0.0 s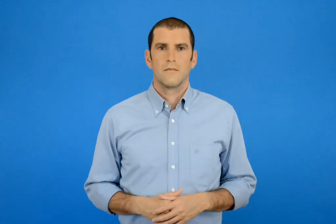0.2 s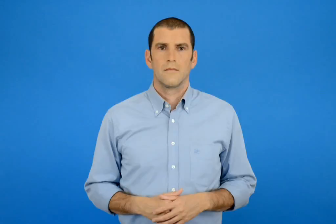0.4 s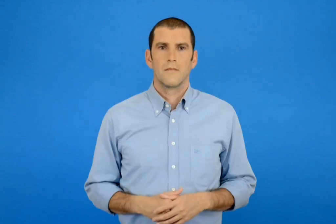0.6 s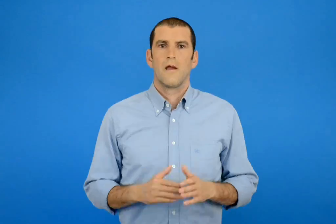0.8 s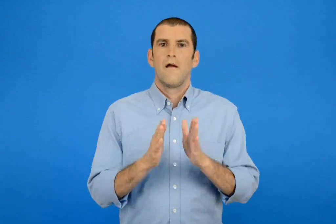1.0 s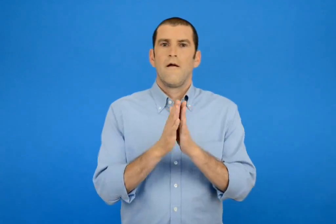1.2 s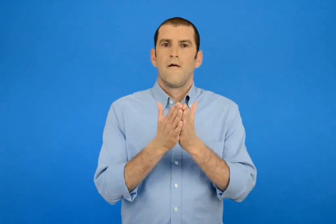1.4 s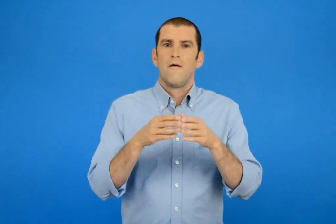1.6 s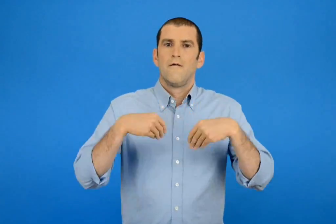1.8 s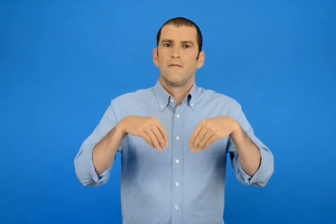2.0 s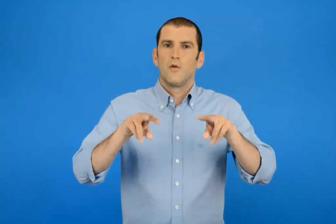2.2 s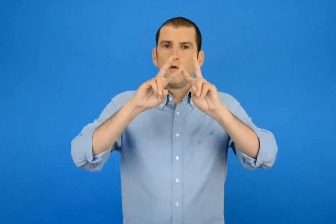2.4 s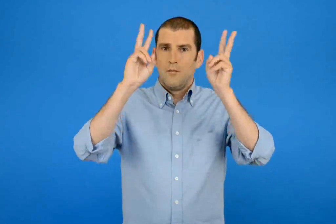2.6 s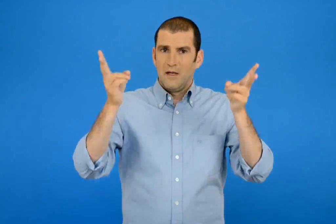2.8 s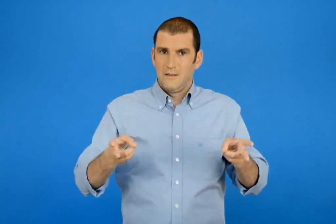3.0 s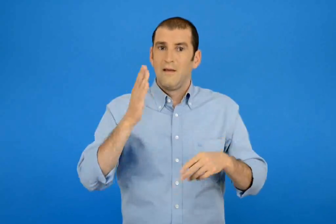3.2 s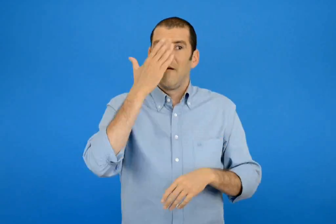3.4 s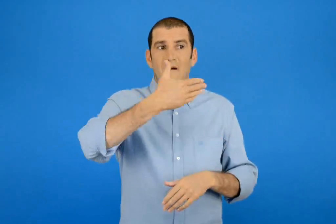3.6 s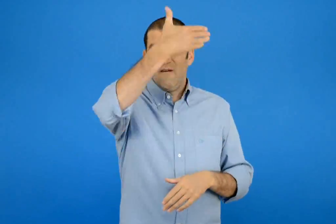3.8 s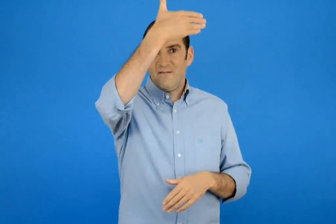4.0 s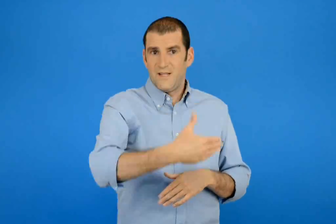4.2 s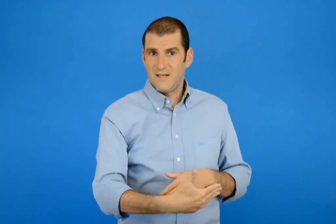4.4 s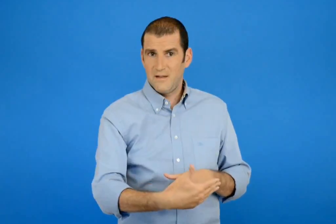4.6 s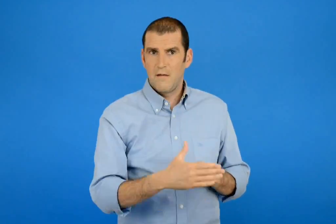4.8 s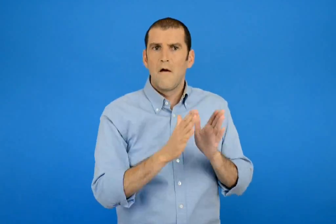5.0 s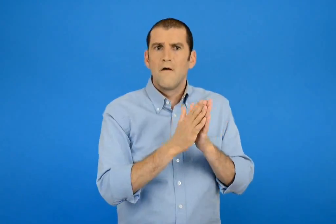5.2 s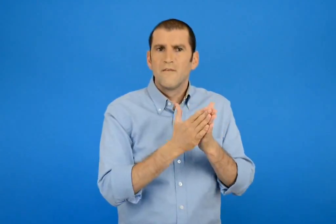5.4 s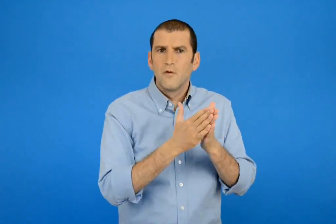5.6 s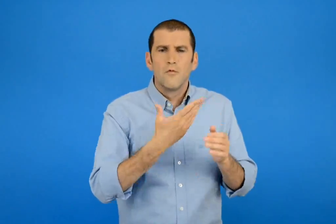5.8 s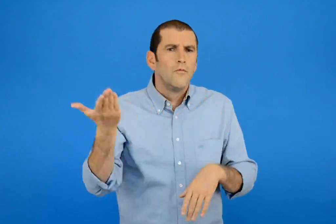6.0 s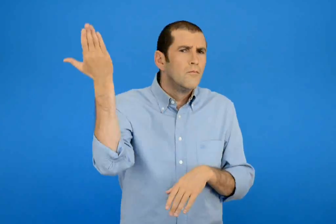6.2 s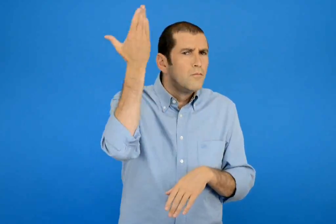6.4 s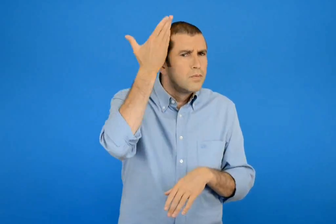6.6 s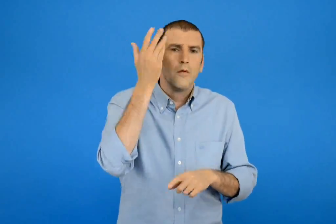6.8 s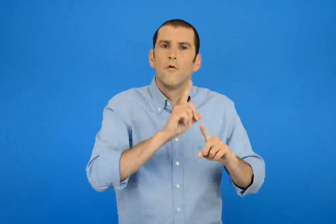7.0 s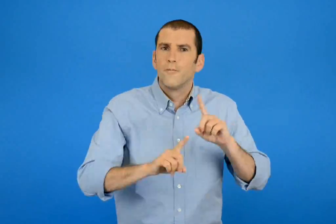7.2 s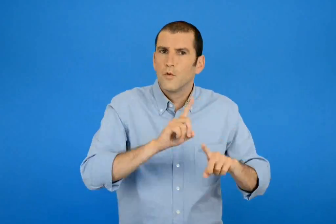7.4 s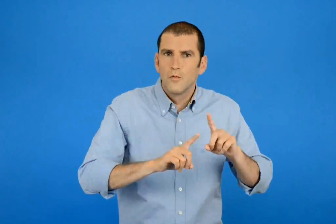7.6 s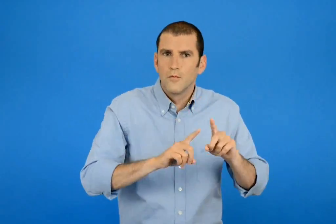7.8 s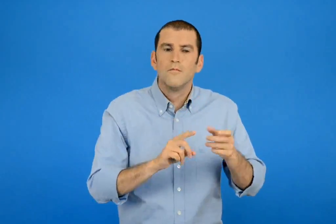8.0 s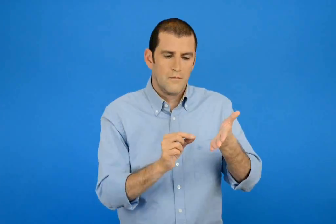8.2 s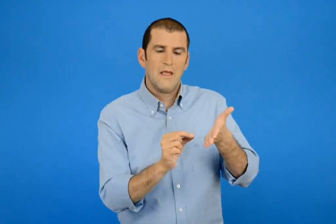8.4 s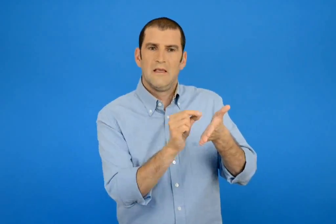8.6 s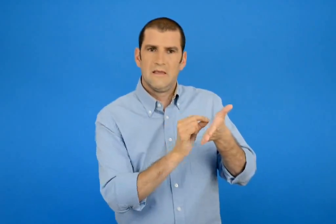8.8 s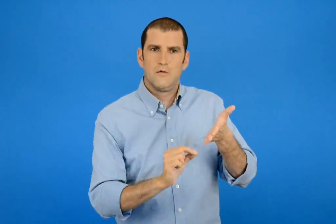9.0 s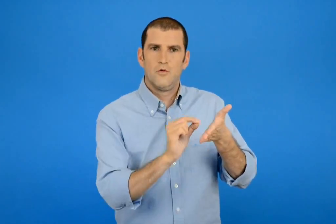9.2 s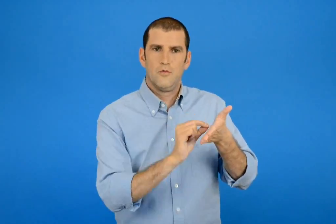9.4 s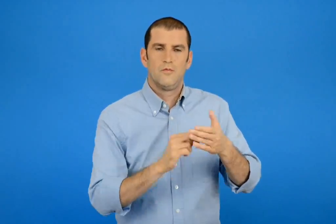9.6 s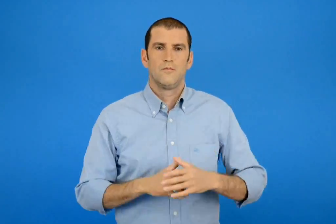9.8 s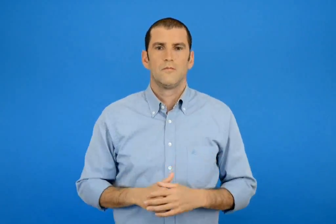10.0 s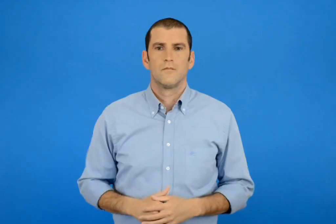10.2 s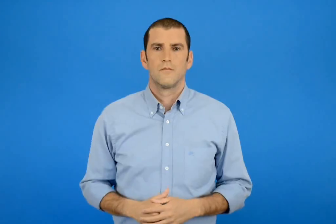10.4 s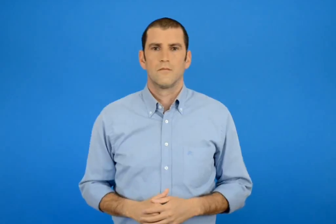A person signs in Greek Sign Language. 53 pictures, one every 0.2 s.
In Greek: ποιό είναι το πιο ακριβό βιβλίο της βιτρίνας του βιβλιοπωλείου ; κυκλώνω
